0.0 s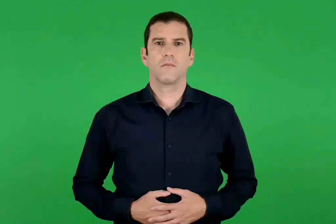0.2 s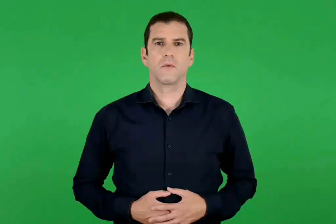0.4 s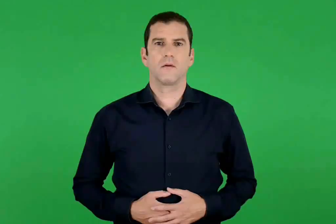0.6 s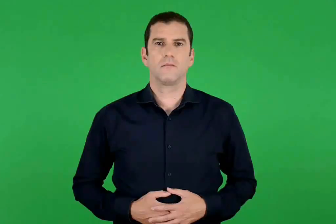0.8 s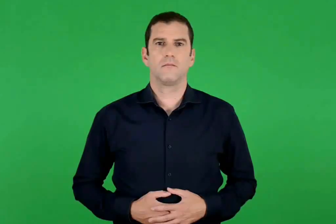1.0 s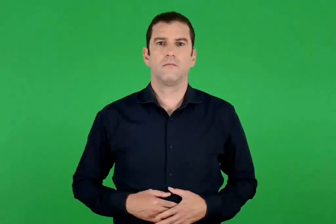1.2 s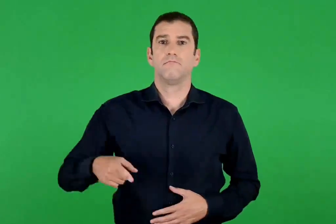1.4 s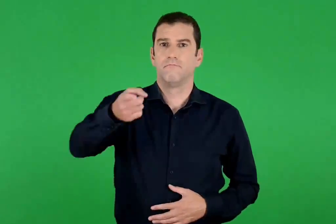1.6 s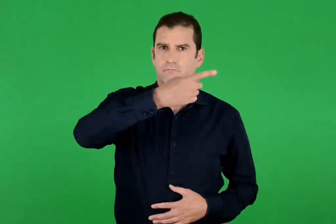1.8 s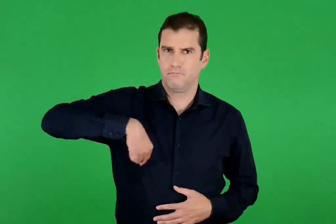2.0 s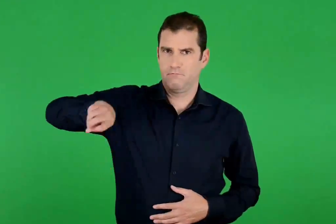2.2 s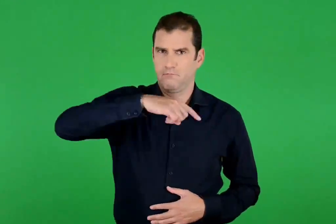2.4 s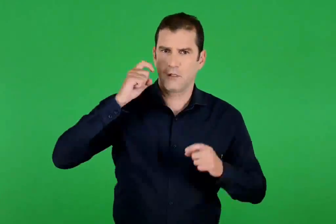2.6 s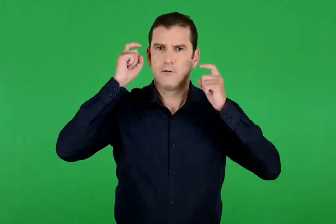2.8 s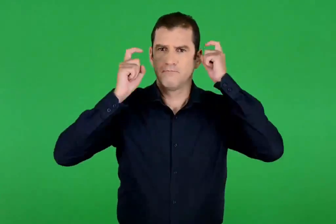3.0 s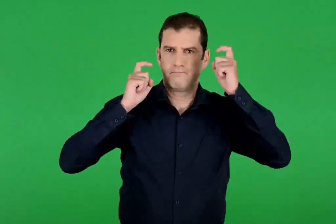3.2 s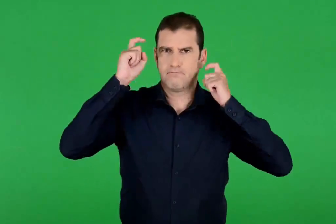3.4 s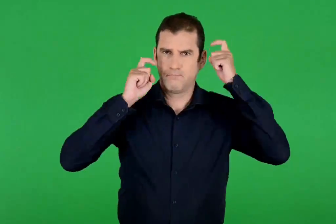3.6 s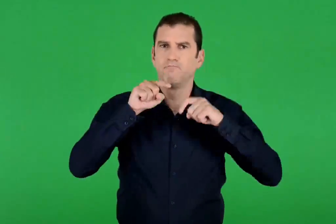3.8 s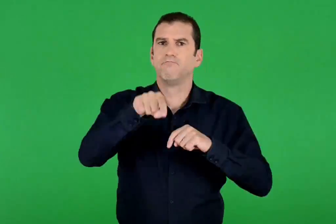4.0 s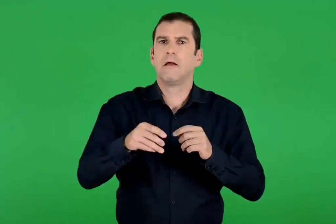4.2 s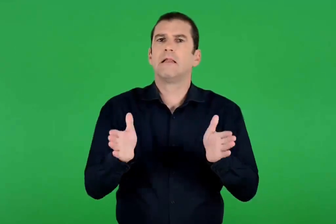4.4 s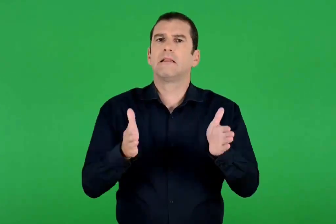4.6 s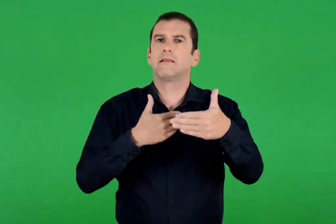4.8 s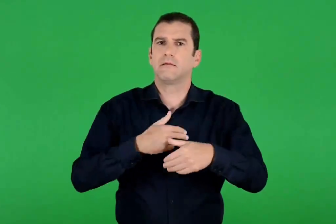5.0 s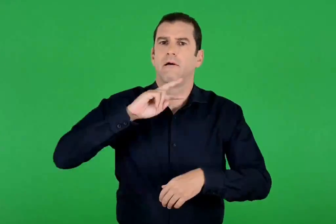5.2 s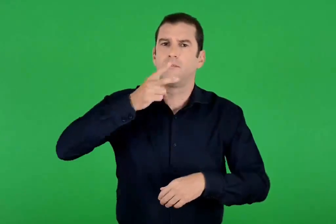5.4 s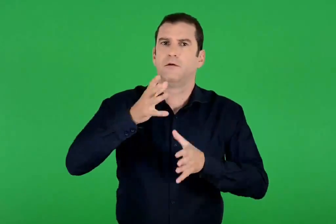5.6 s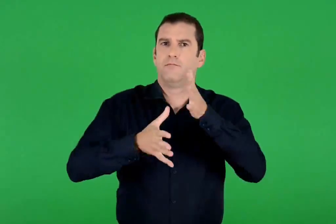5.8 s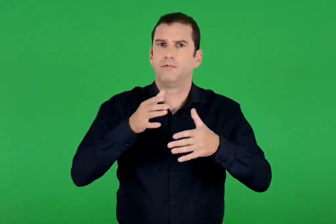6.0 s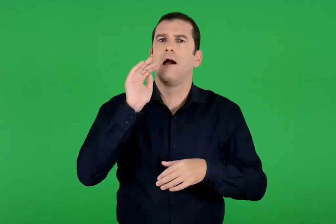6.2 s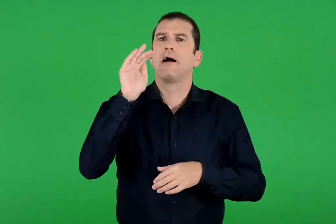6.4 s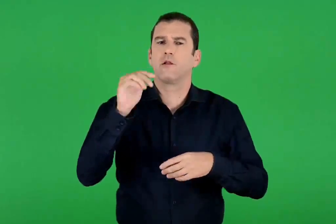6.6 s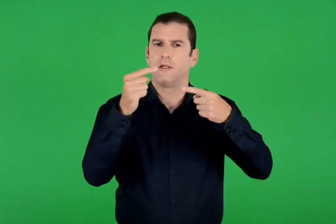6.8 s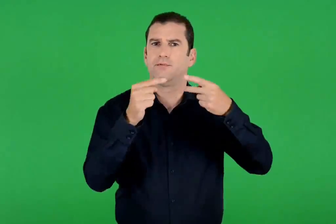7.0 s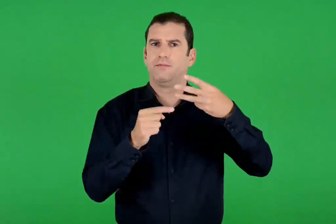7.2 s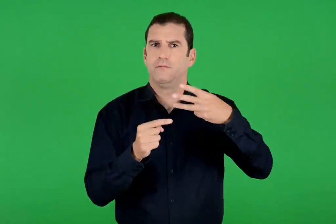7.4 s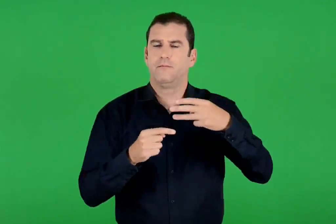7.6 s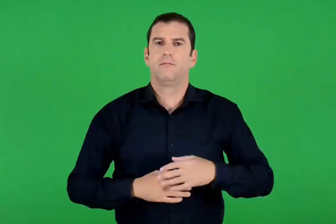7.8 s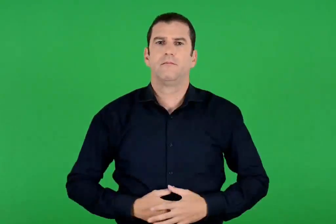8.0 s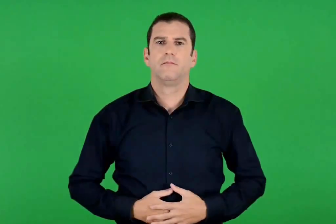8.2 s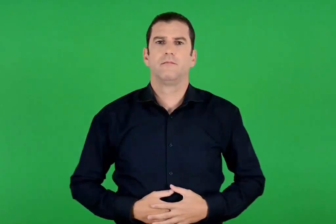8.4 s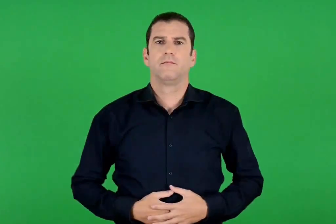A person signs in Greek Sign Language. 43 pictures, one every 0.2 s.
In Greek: σκεφτόμαστε και απαντάμε στην τάξη στα ερωτήματα
